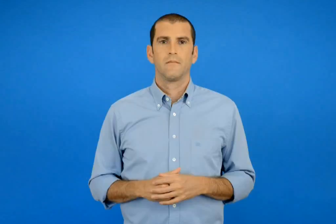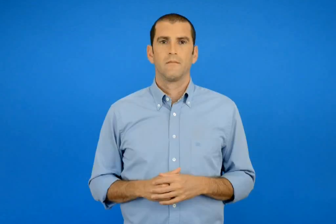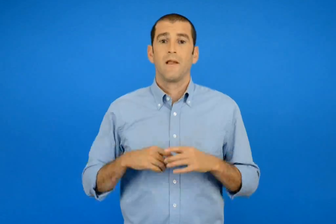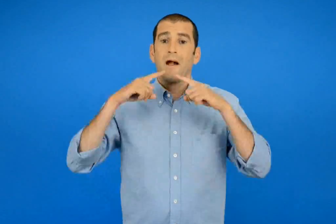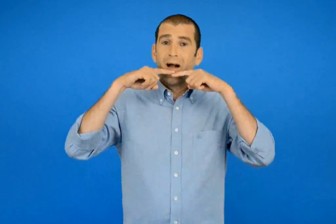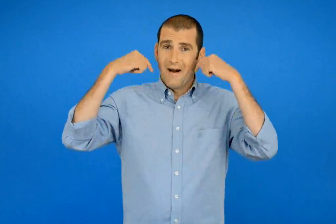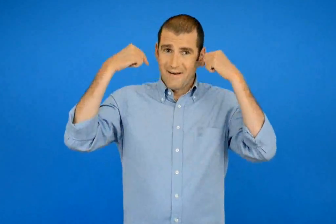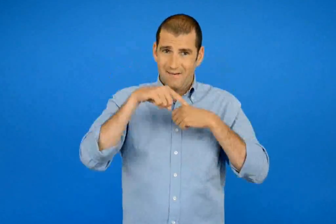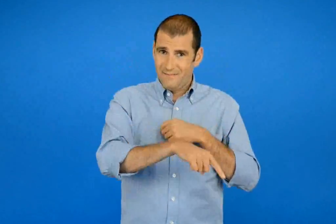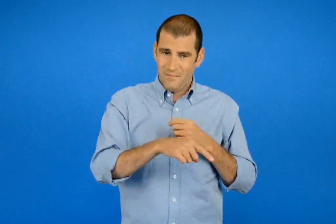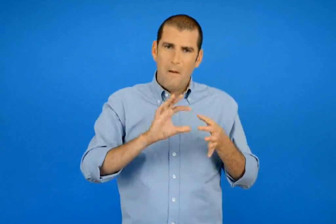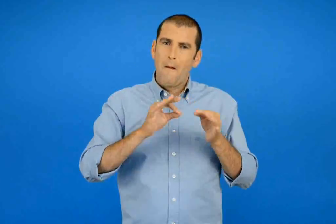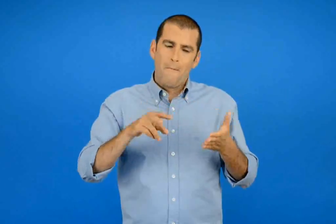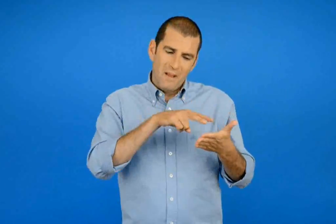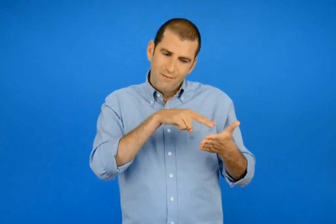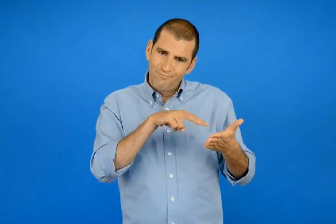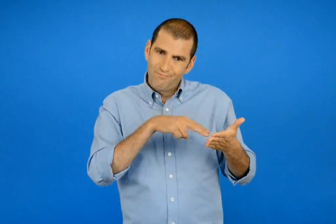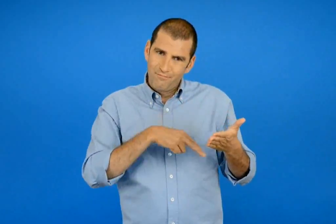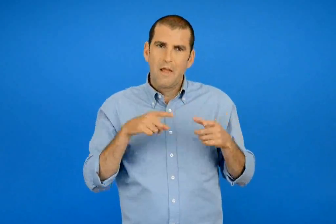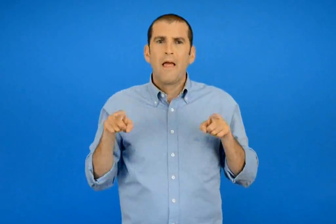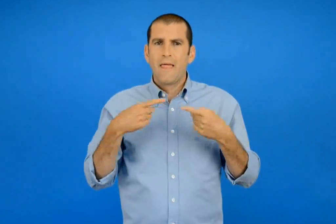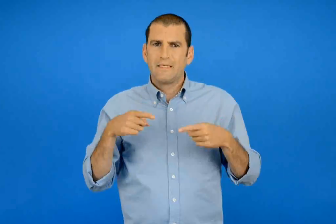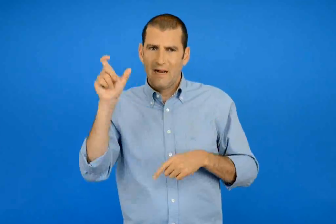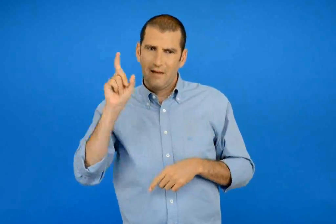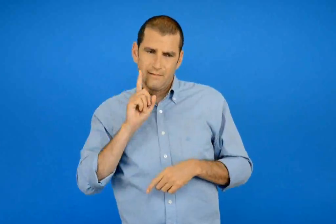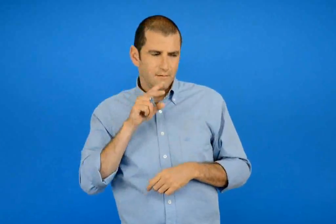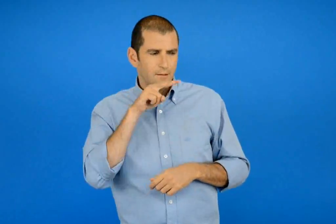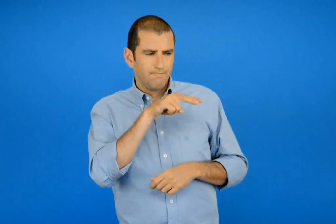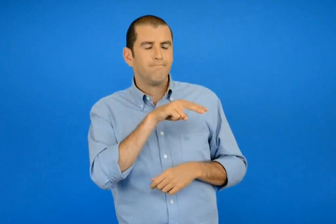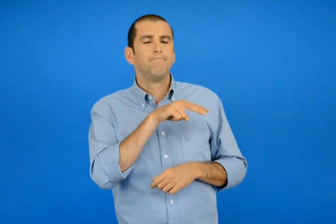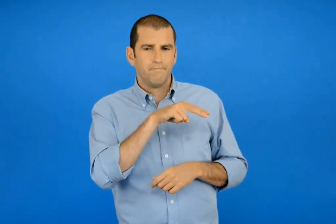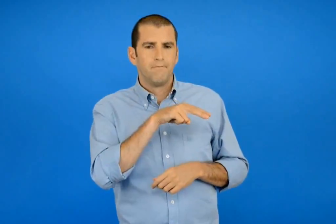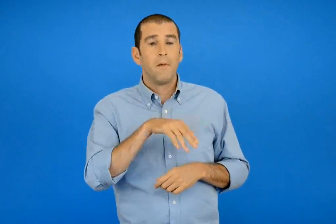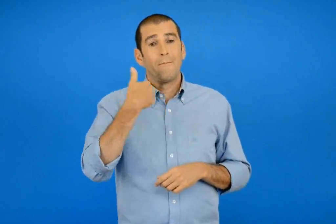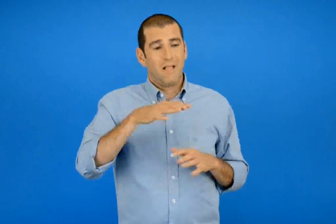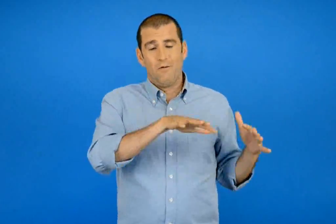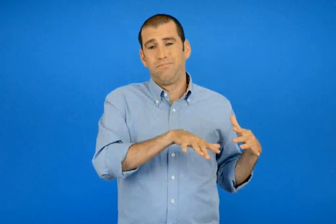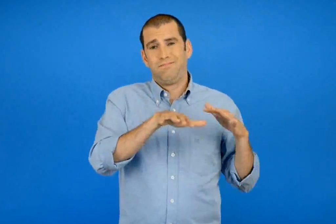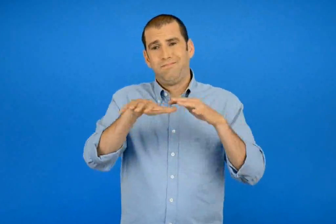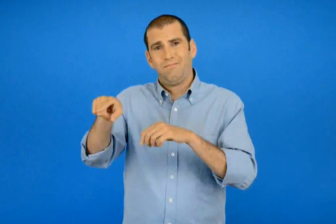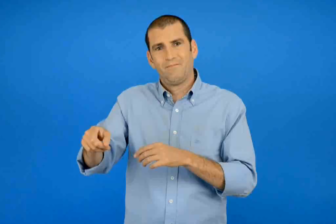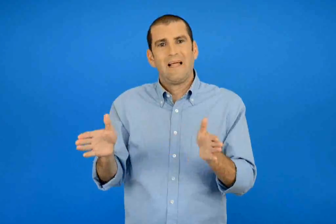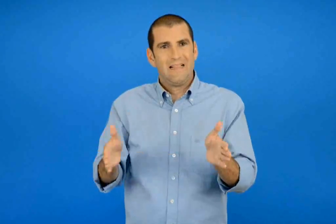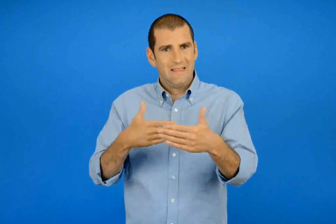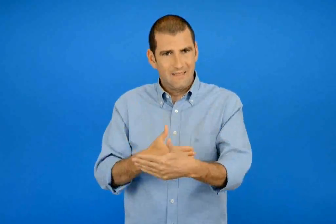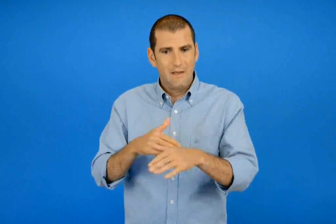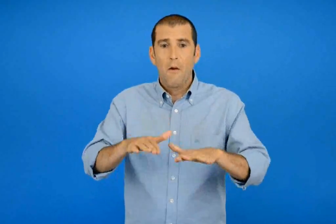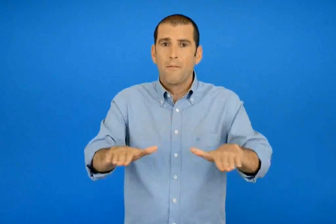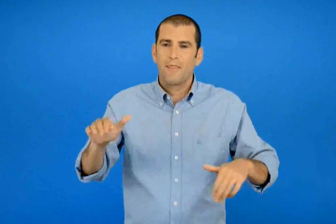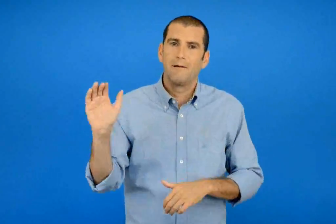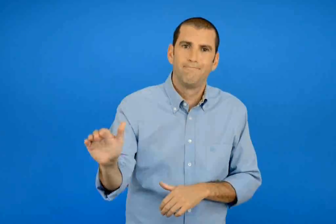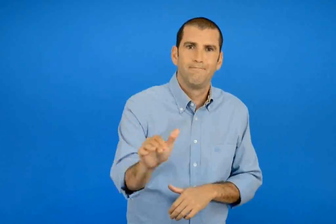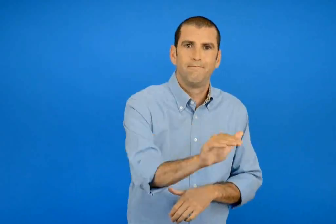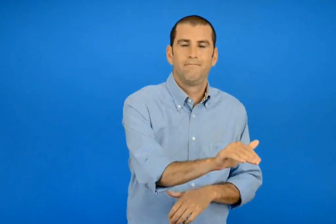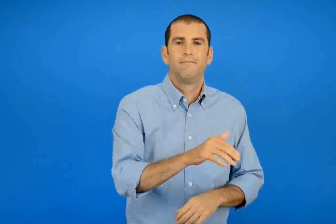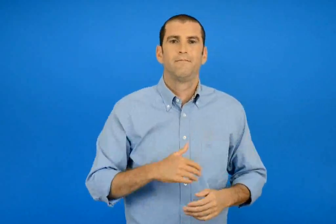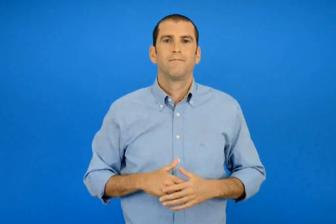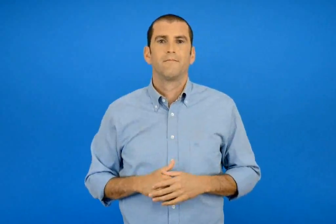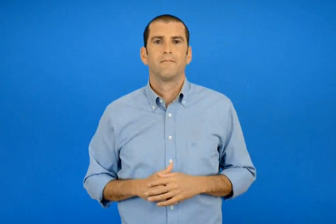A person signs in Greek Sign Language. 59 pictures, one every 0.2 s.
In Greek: η δασκάλα πρόσεξε τη χαρά που διάβαζε το παραμύθι και μόλις μπήκαν στην τάξη ρωτά τα παιδιά
